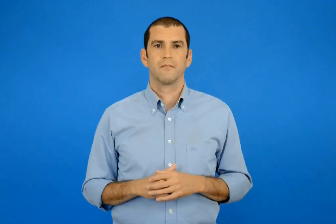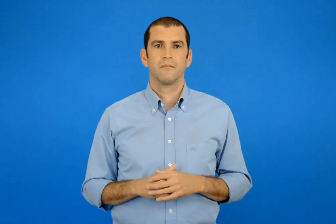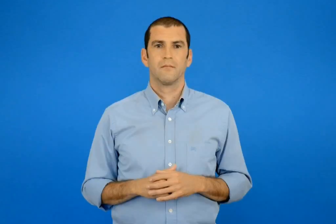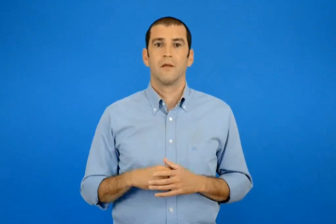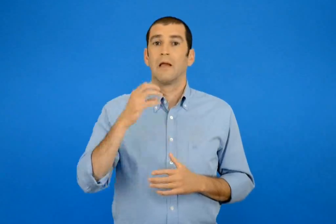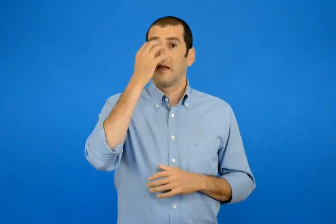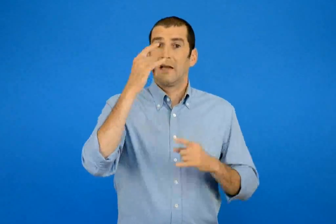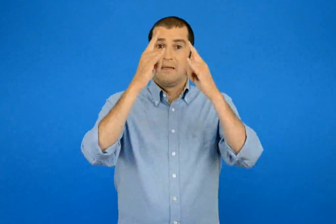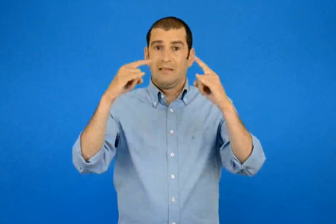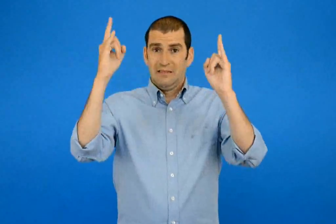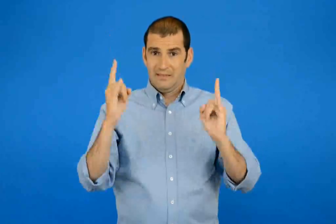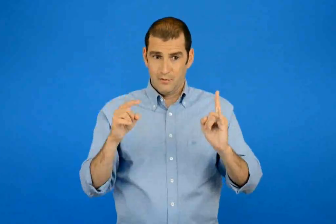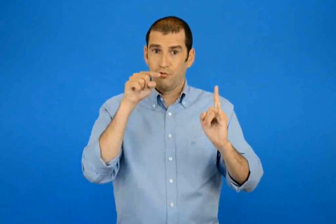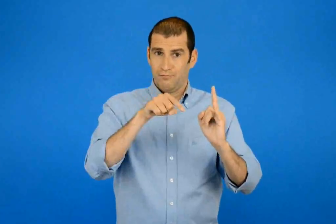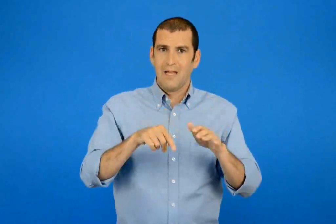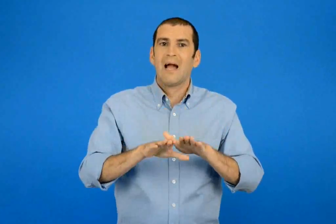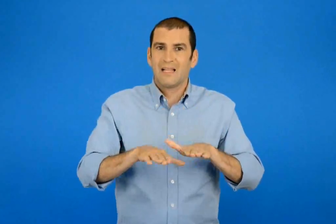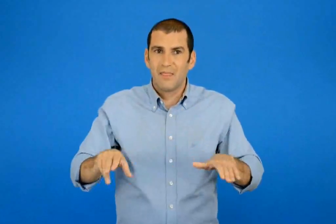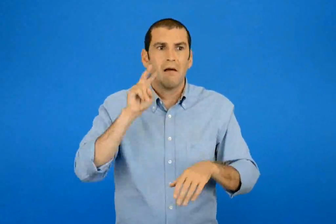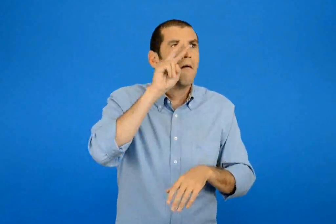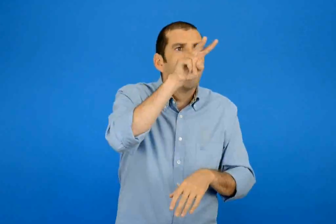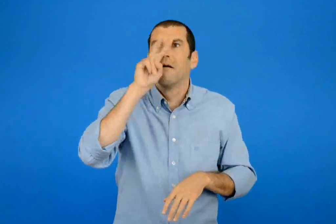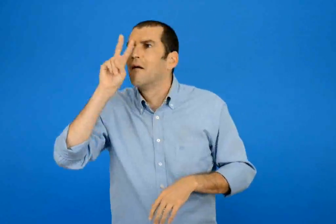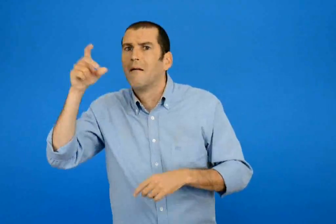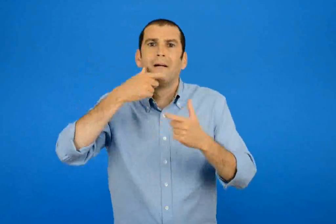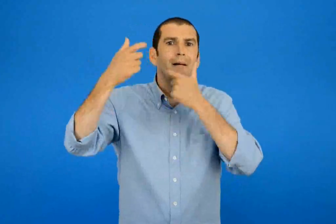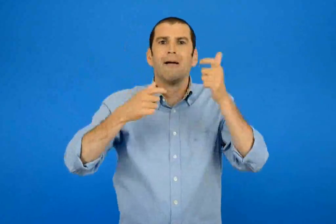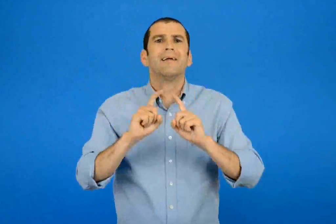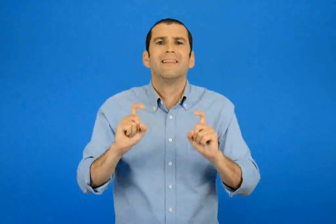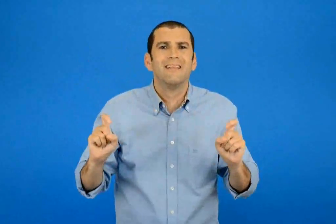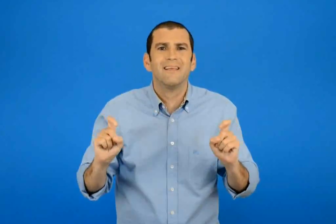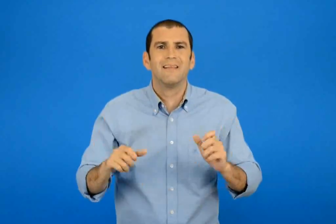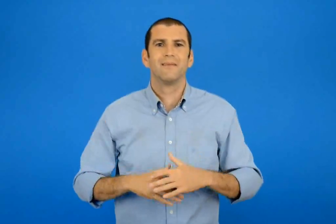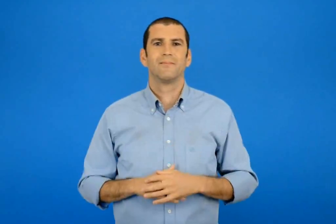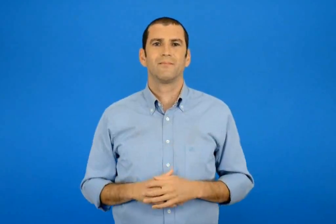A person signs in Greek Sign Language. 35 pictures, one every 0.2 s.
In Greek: τι διαβάζουν δυνατά τα παιδιά στο τσίρκο ;
